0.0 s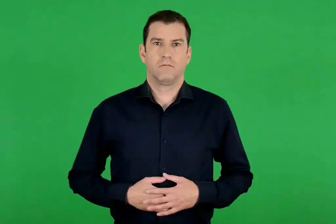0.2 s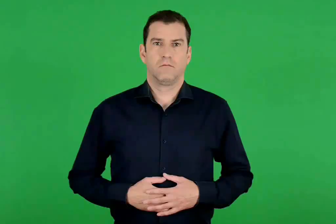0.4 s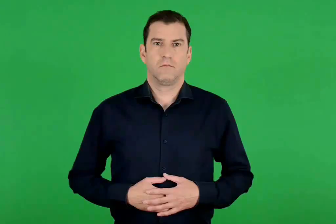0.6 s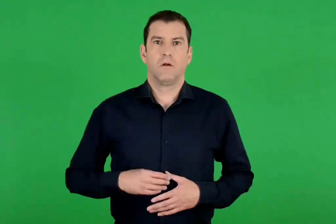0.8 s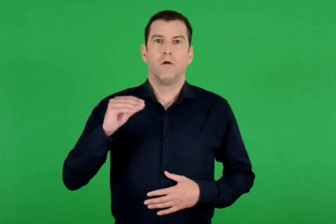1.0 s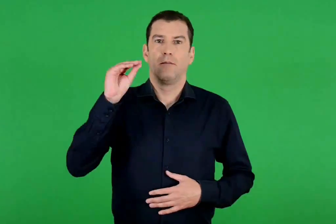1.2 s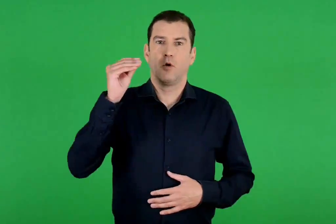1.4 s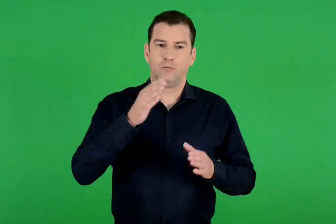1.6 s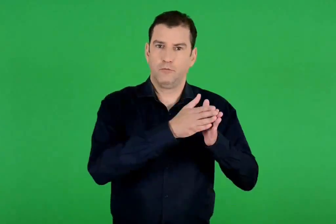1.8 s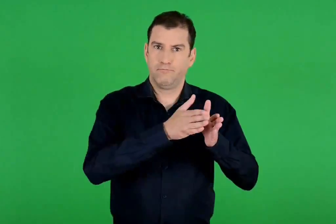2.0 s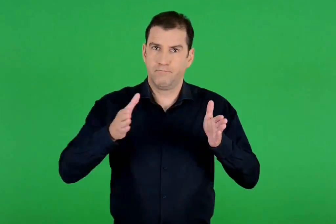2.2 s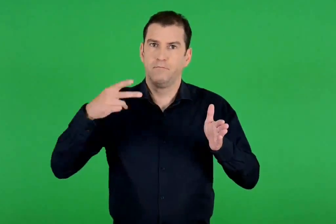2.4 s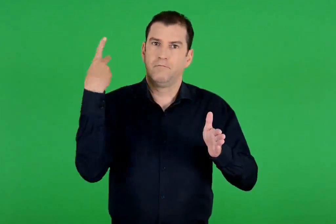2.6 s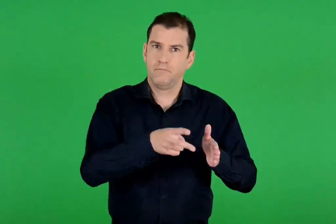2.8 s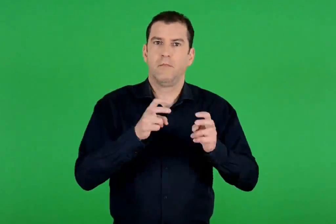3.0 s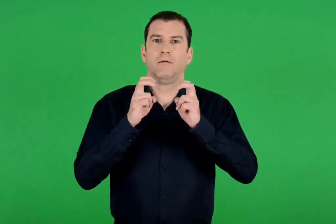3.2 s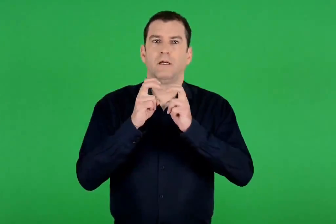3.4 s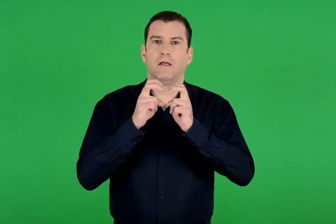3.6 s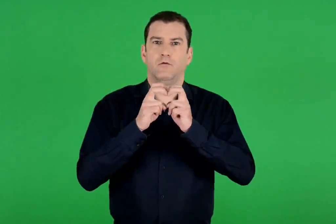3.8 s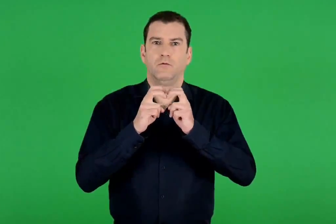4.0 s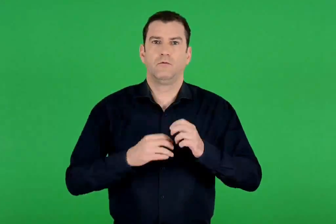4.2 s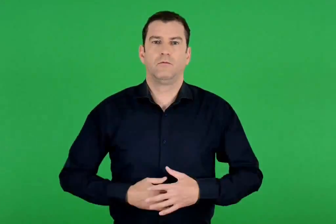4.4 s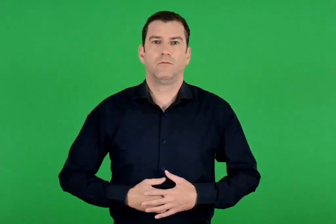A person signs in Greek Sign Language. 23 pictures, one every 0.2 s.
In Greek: ο μυκηναϊκός πολιτισμός
